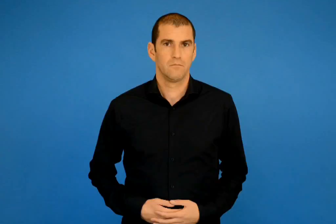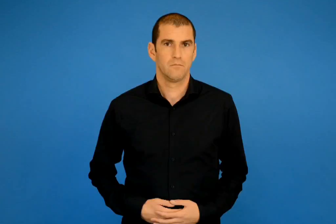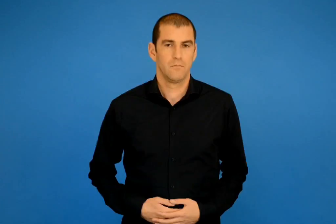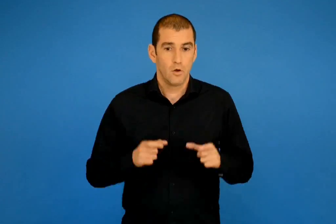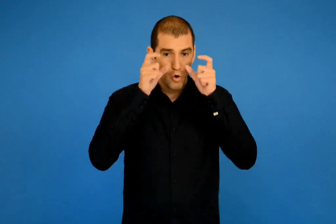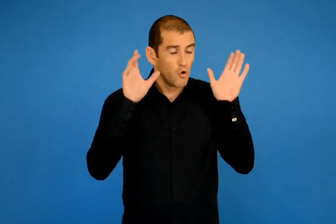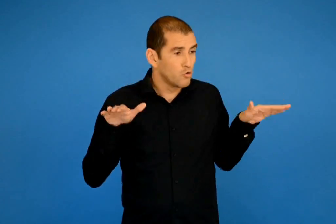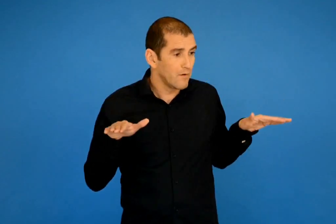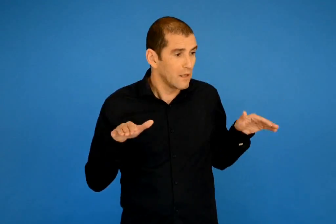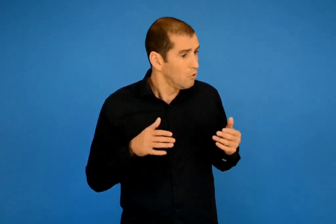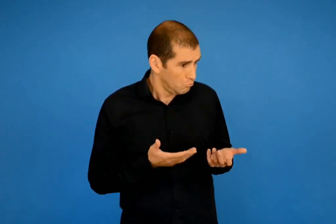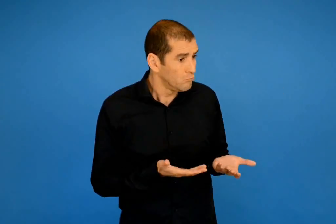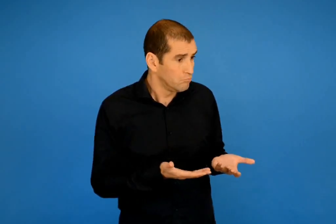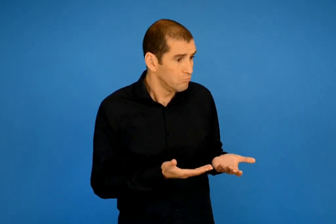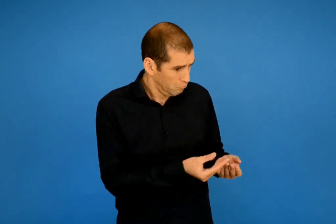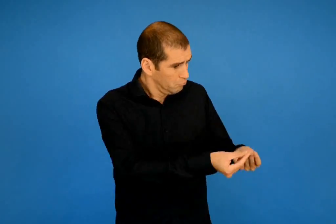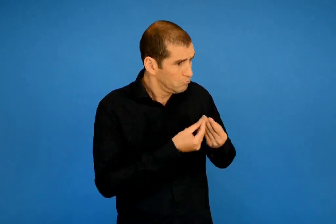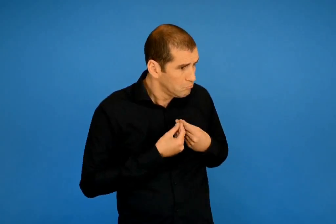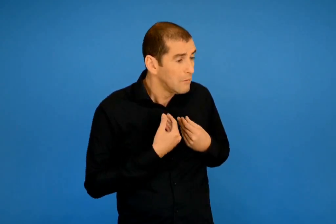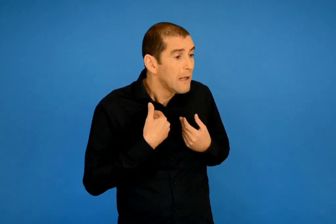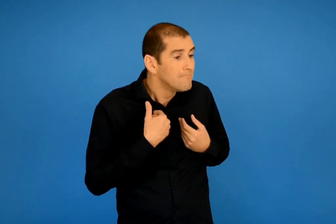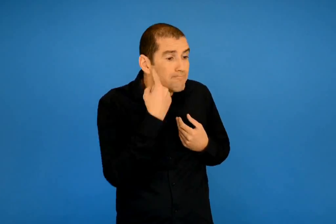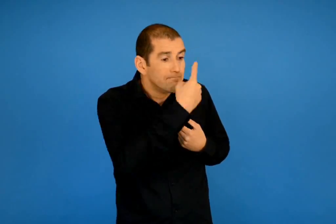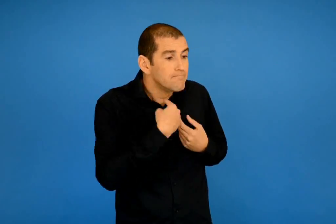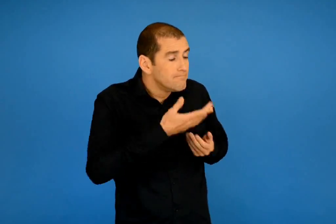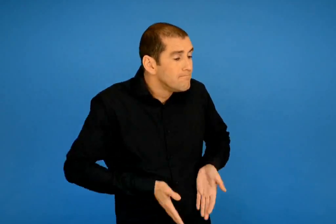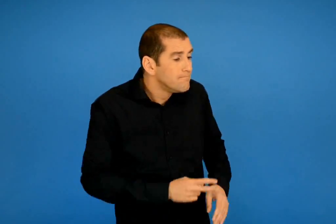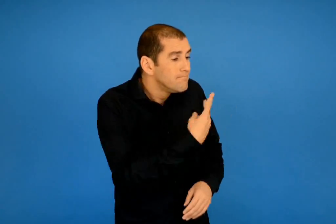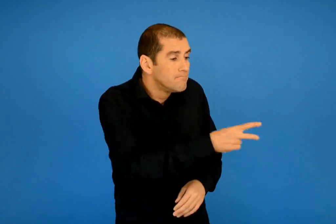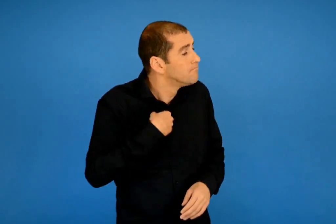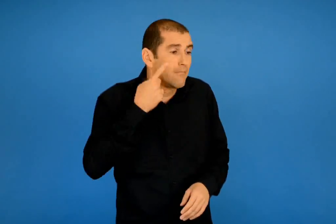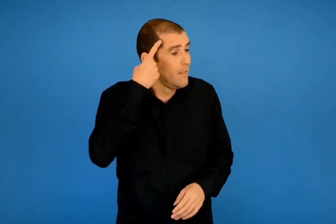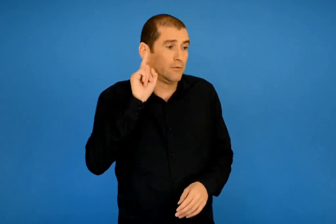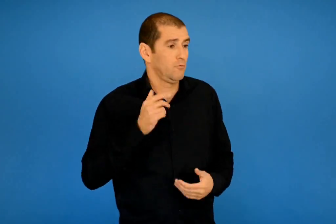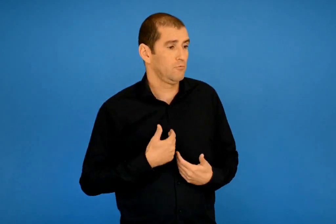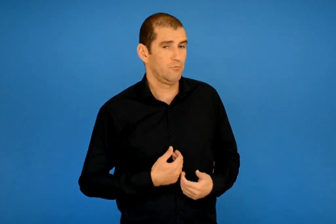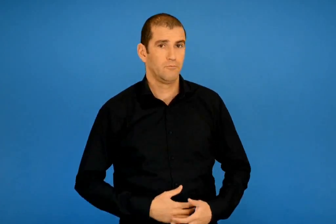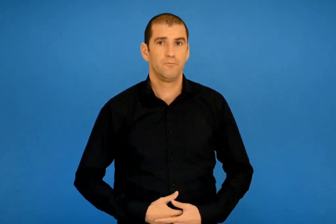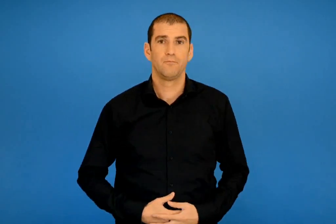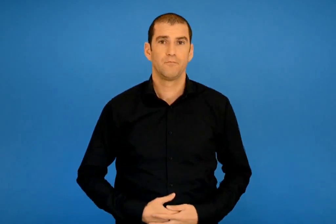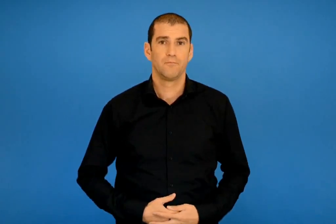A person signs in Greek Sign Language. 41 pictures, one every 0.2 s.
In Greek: το παίρνω γειτόνισσα λέγει η κουκουβάγια αλλά δεν ξέρω το μωρο σου ποιο είναι
